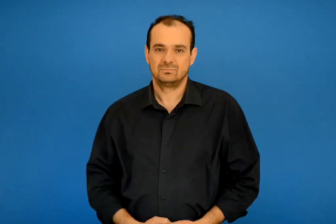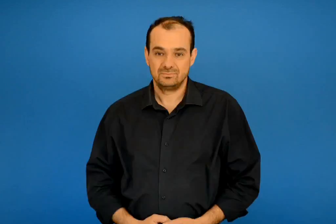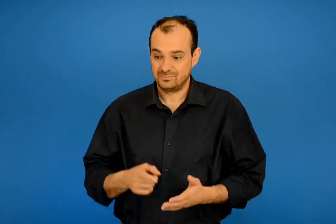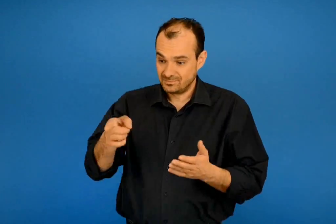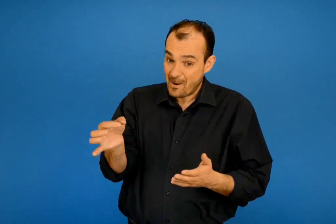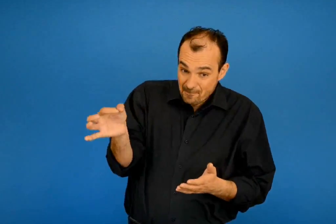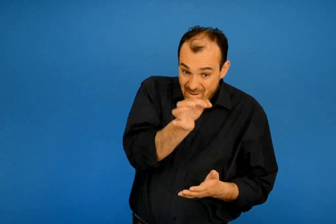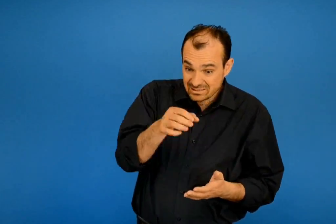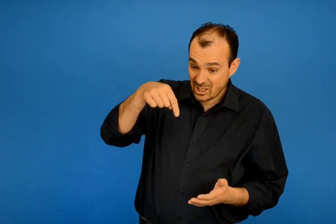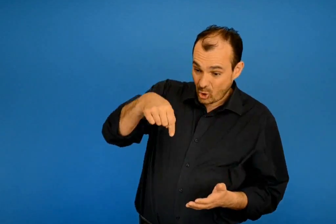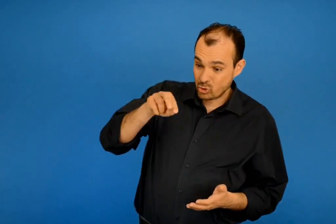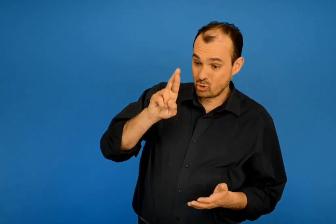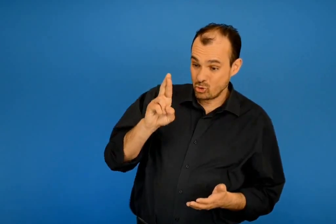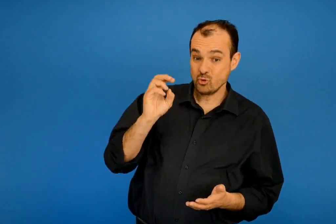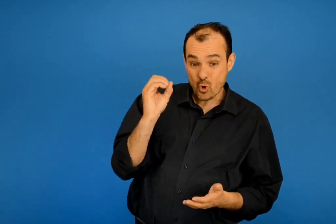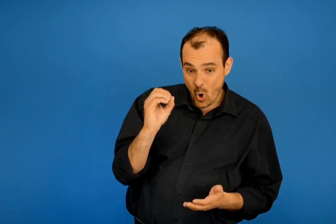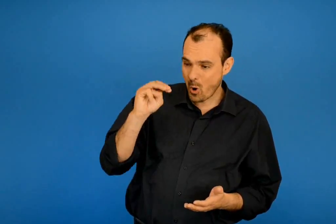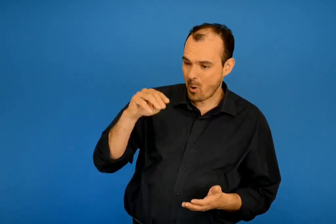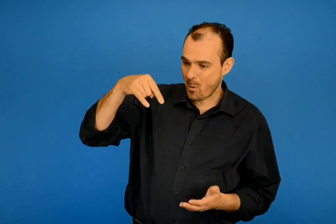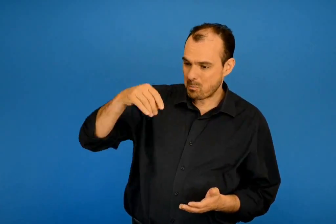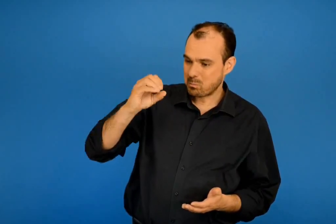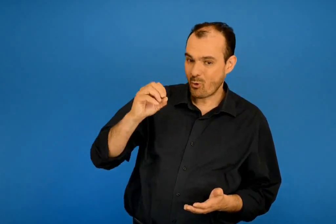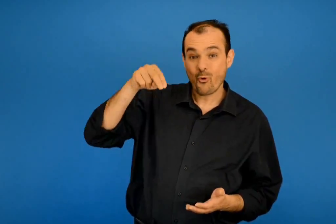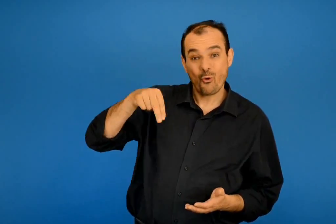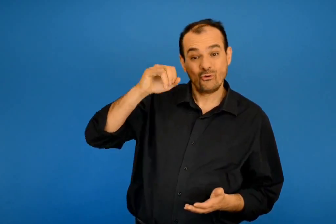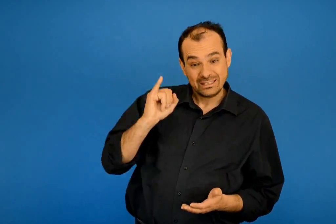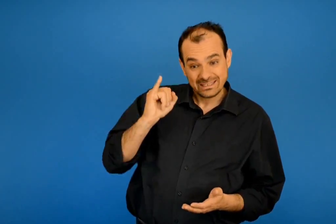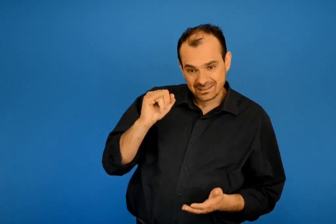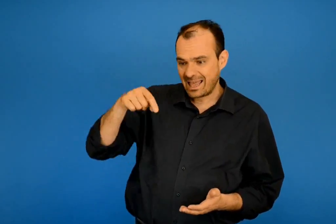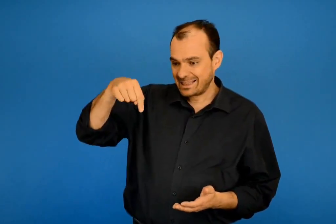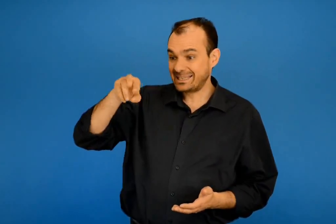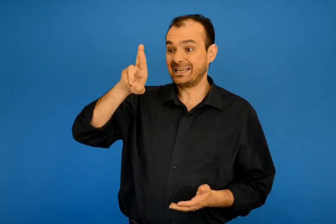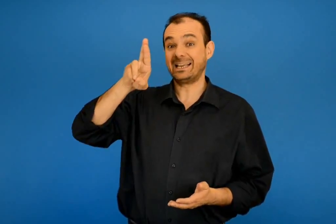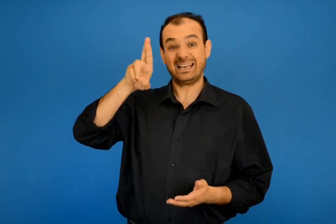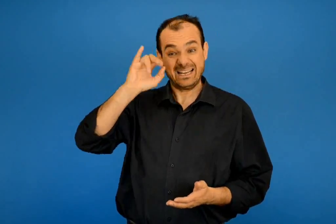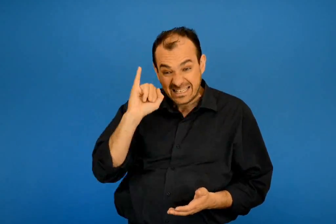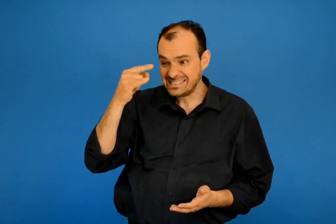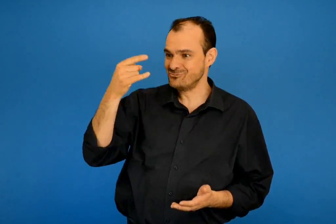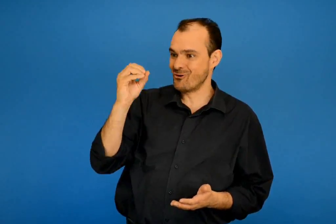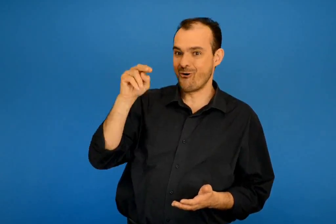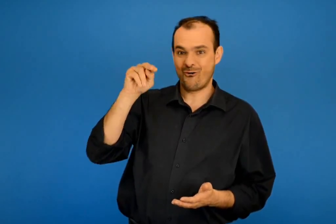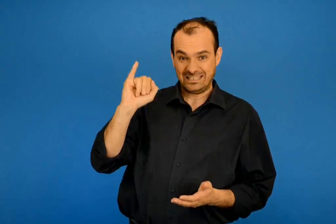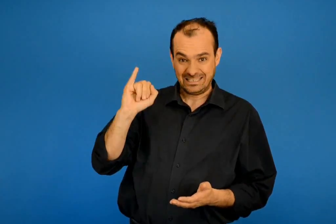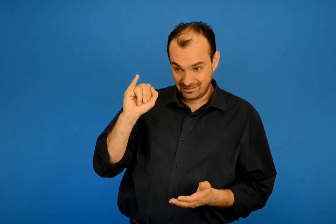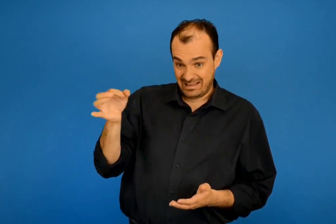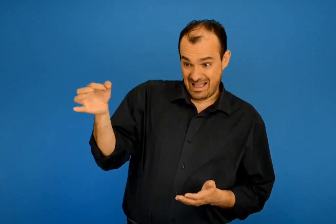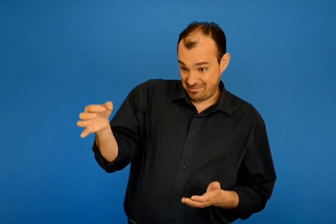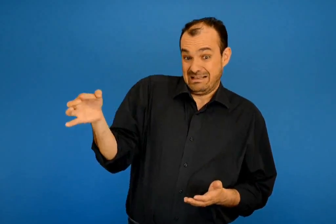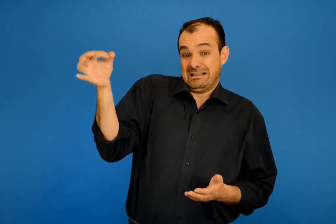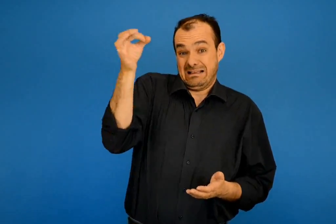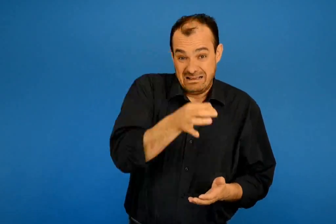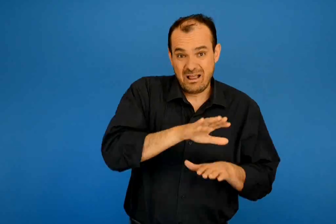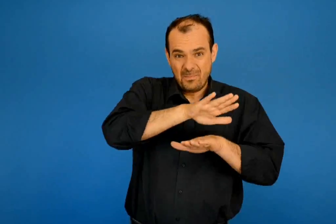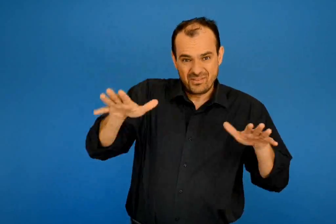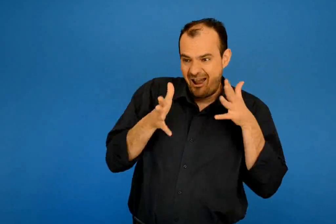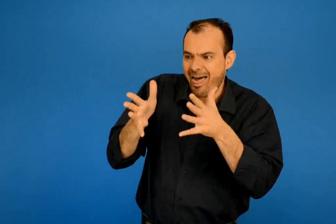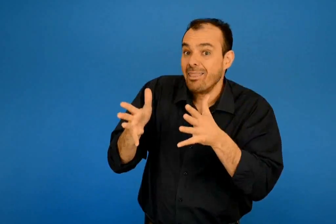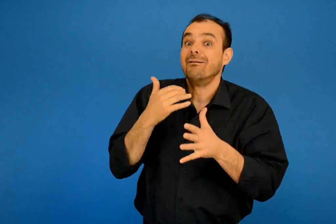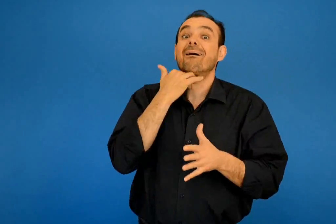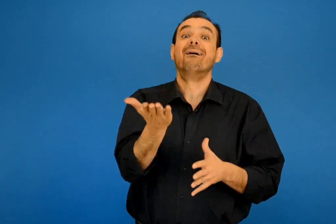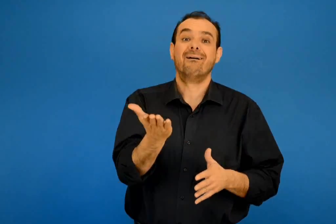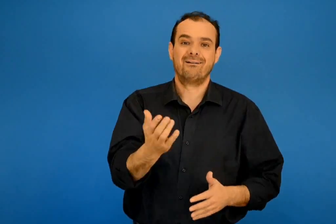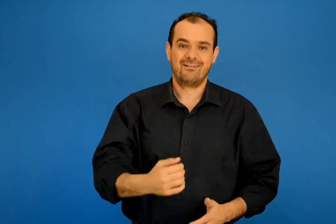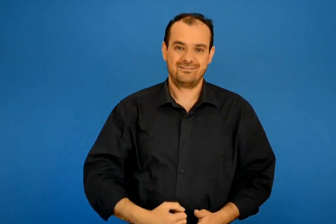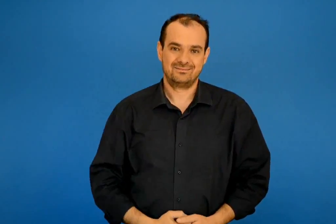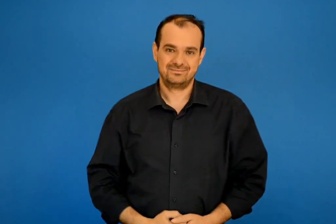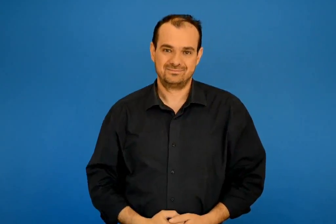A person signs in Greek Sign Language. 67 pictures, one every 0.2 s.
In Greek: πες τρομπόνι και τριζόνι να γλιτώσεις το καψόνι
